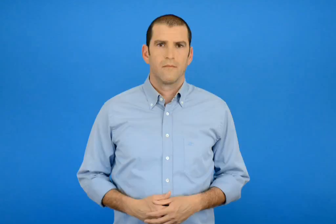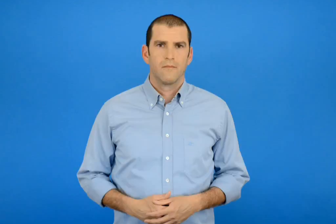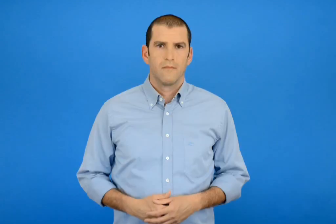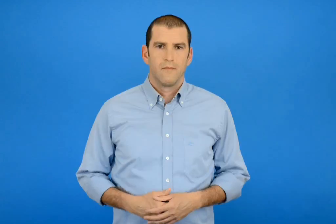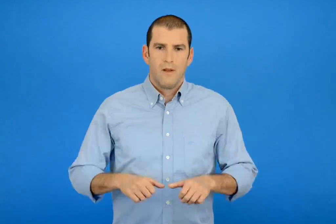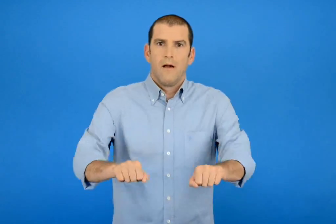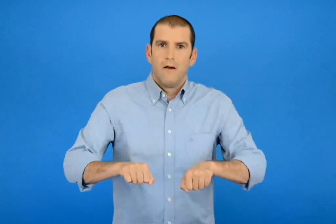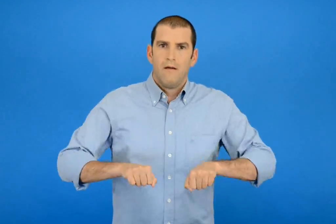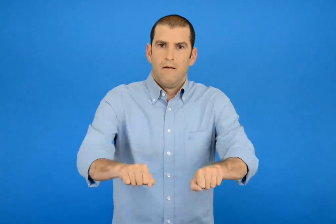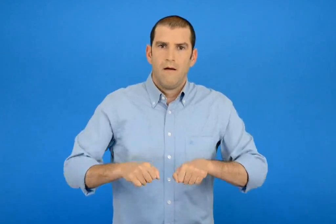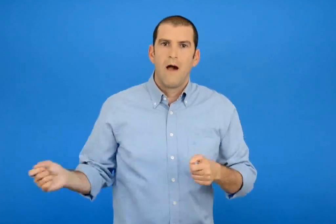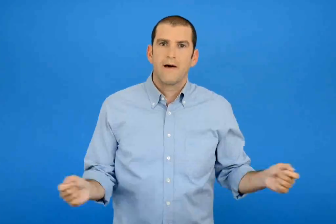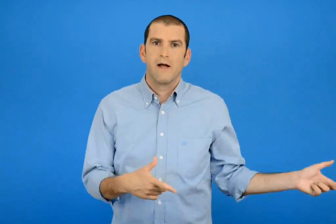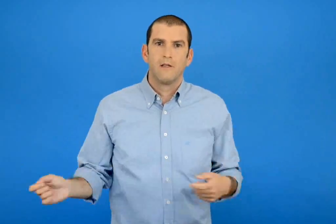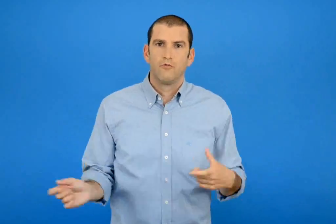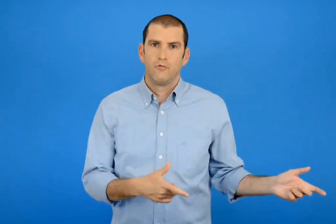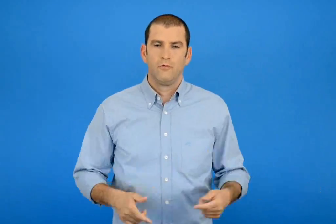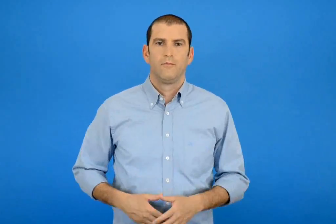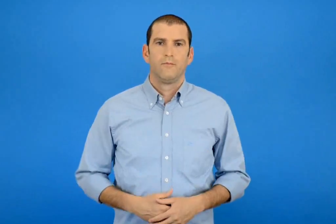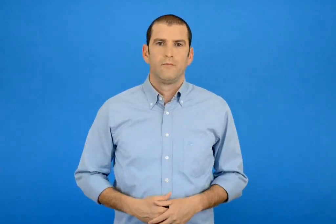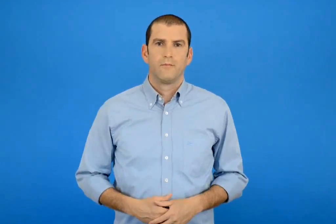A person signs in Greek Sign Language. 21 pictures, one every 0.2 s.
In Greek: ο αργαλειός
